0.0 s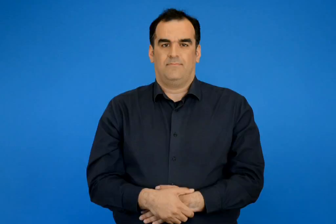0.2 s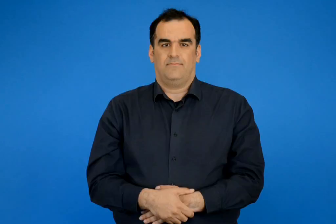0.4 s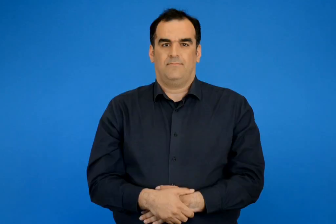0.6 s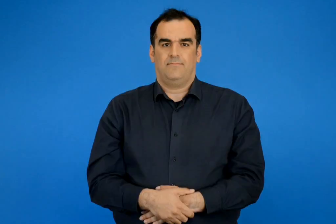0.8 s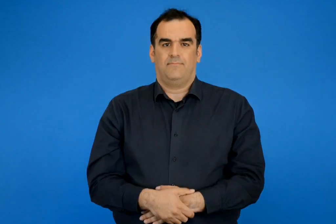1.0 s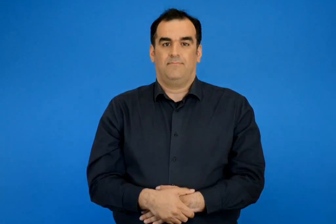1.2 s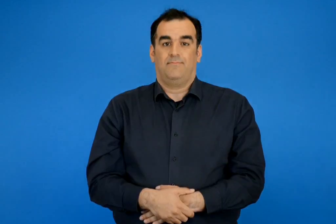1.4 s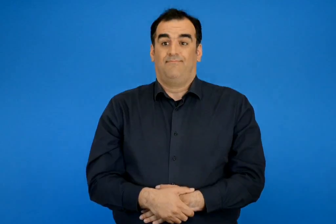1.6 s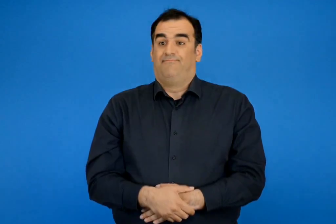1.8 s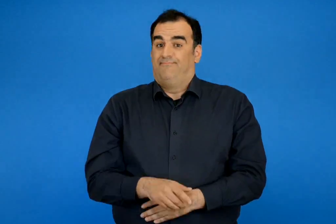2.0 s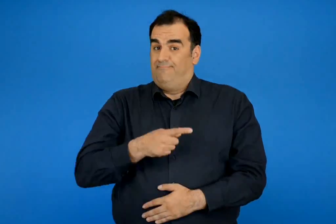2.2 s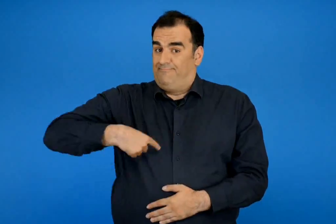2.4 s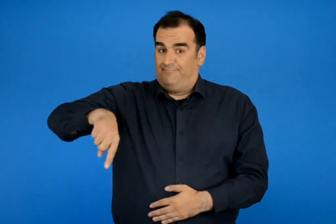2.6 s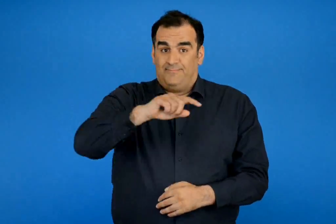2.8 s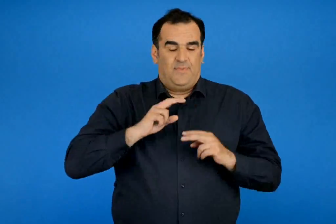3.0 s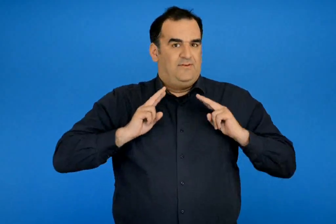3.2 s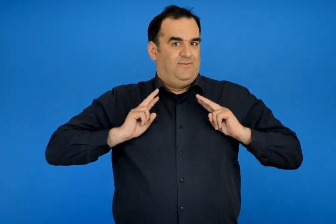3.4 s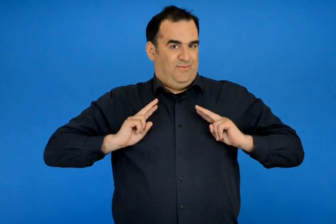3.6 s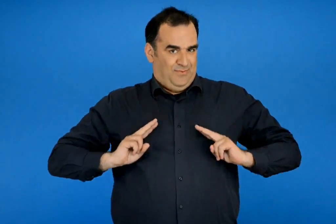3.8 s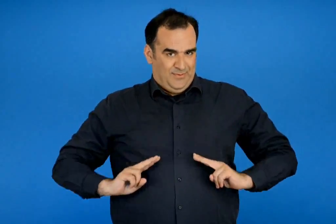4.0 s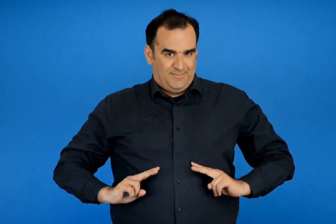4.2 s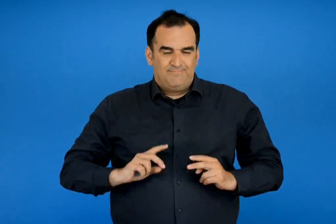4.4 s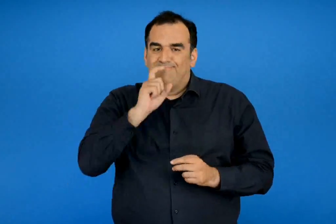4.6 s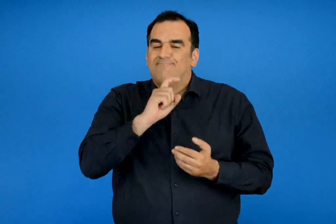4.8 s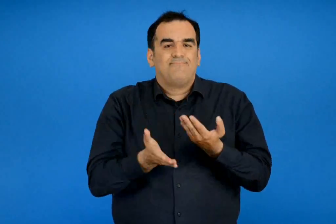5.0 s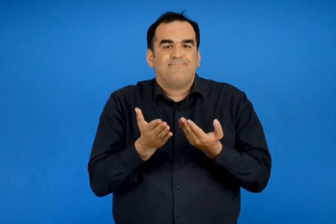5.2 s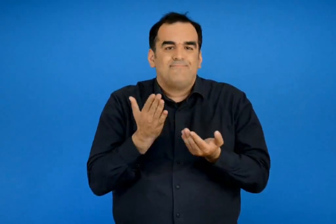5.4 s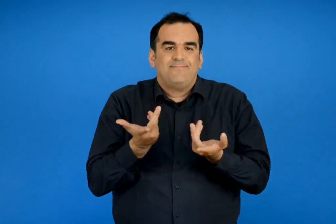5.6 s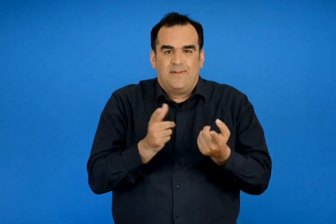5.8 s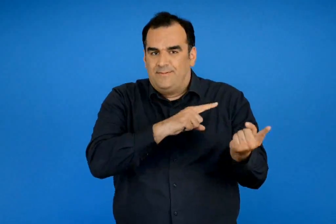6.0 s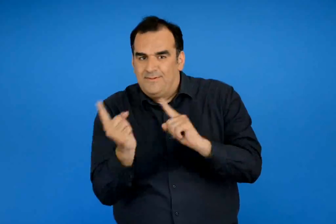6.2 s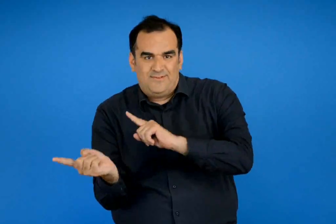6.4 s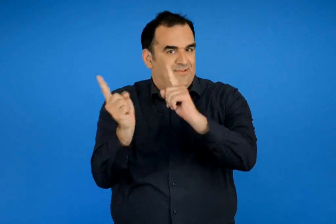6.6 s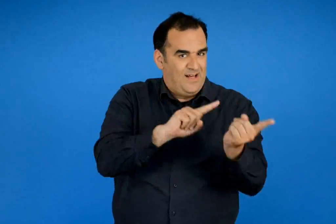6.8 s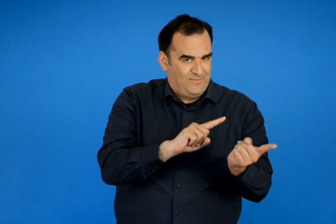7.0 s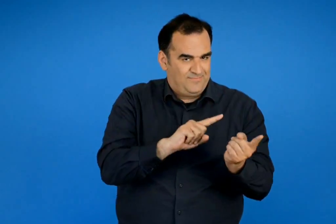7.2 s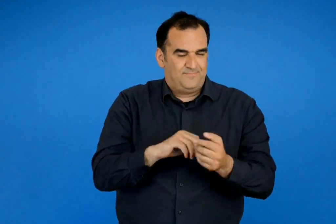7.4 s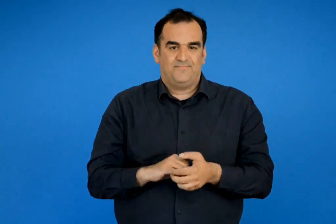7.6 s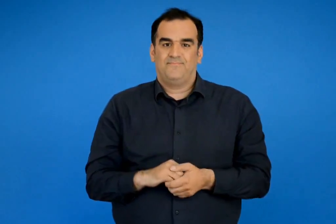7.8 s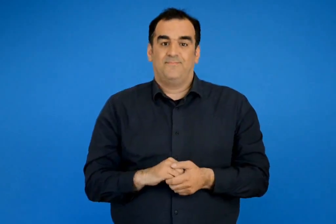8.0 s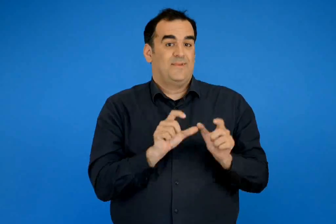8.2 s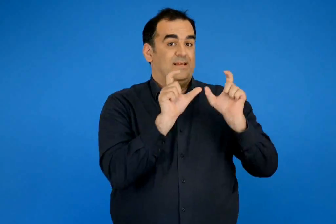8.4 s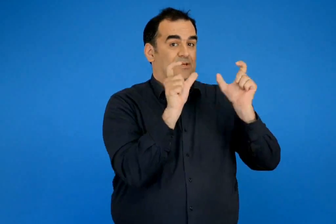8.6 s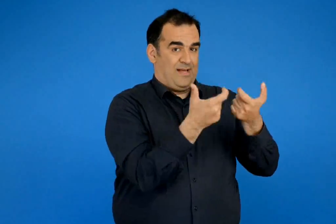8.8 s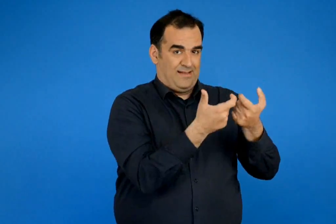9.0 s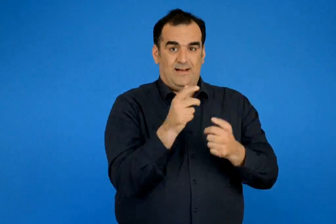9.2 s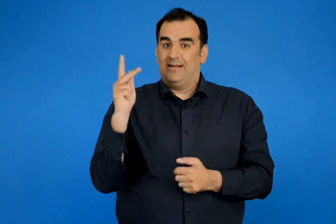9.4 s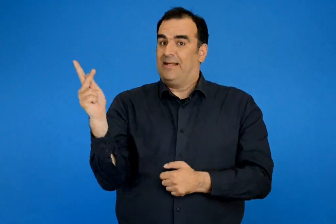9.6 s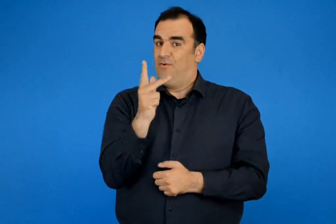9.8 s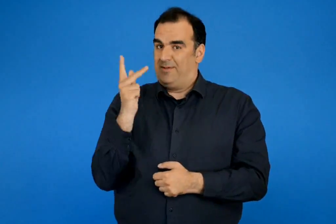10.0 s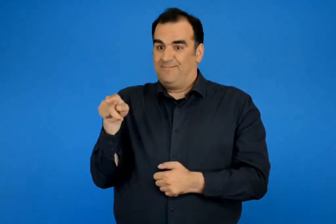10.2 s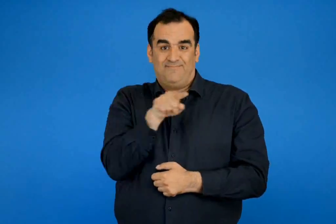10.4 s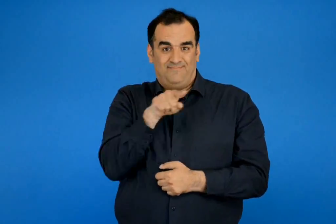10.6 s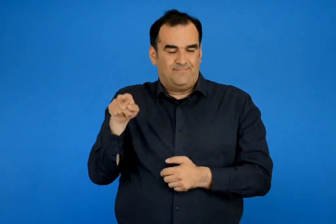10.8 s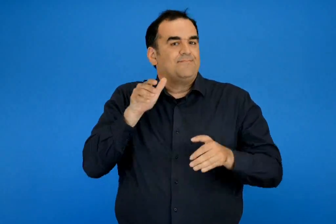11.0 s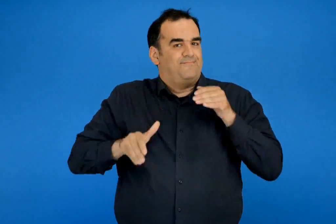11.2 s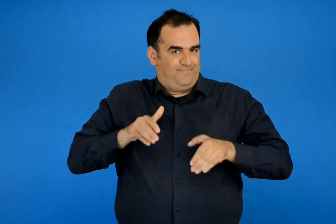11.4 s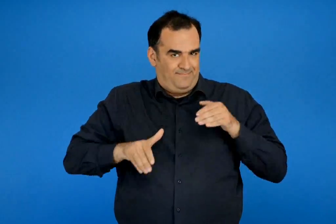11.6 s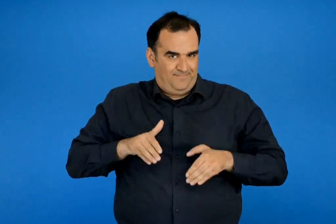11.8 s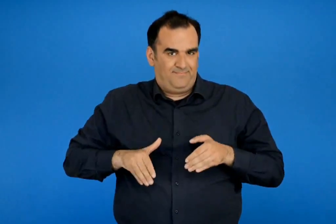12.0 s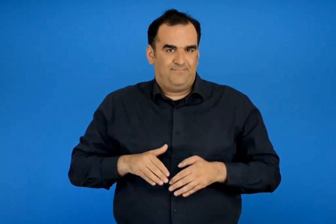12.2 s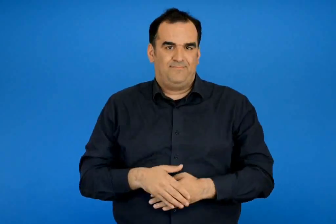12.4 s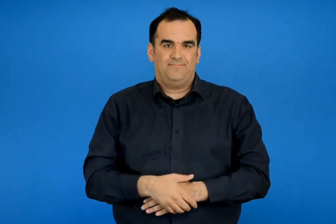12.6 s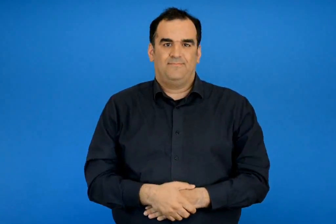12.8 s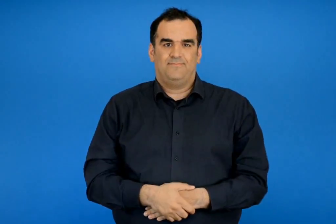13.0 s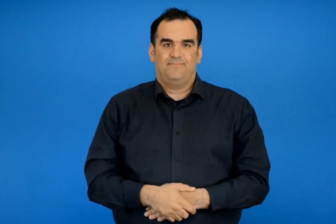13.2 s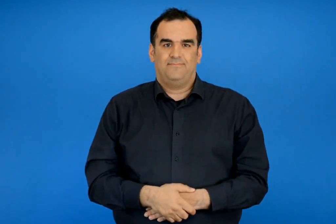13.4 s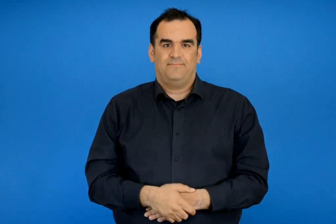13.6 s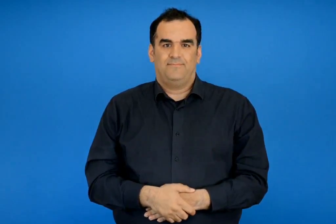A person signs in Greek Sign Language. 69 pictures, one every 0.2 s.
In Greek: για να καλύψουμε όλες αυτές τις ανάγκες και άλλες πολλές ακόμα χρειαζόμαστε ο ένας τον άλλο έχουμε δηλαδή ανάγκη τη φροντίδα της οικογένειας μας και της κοινωνίας
